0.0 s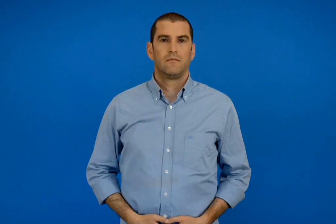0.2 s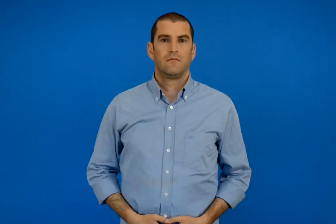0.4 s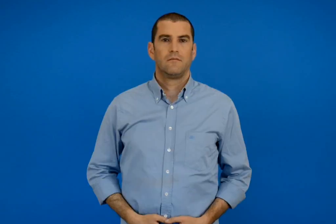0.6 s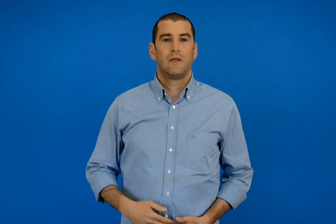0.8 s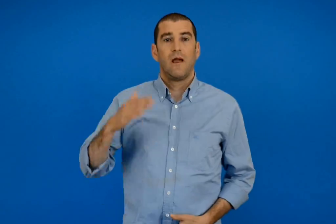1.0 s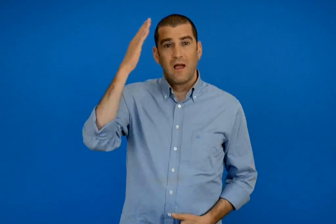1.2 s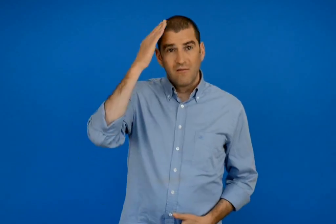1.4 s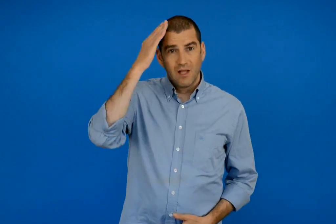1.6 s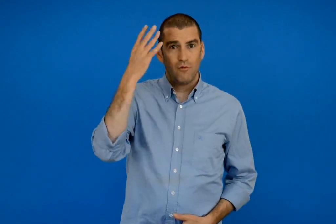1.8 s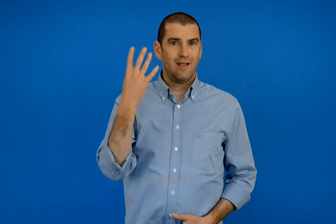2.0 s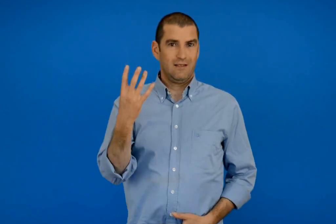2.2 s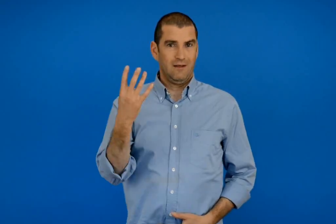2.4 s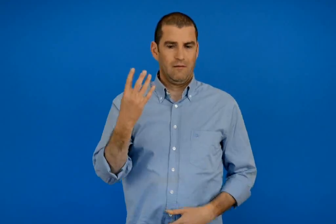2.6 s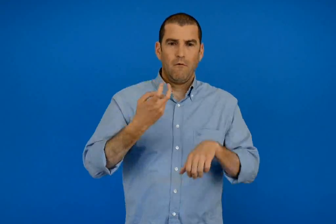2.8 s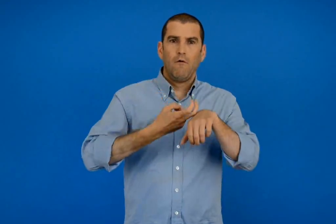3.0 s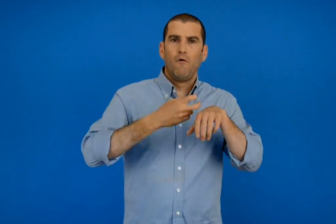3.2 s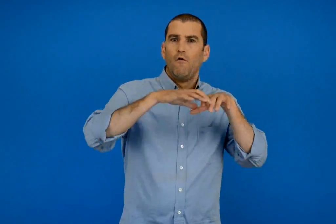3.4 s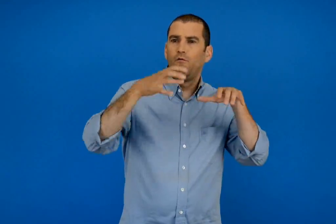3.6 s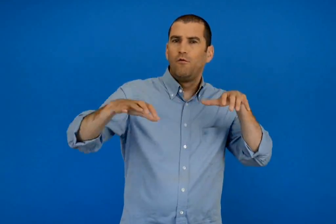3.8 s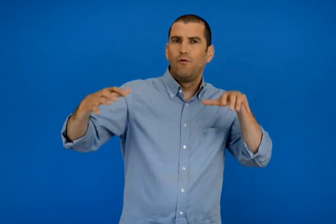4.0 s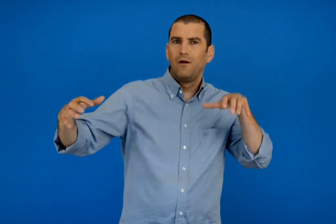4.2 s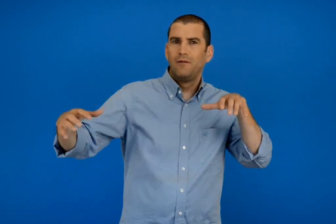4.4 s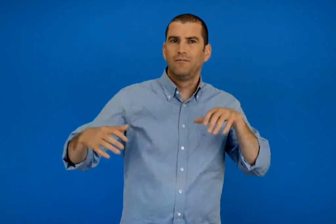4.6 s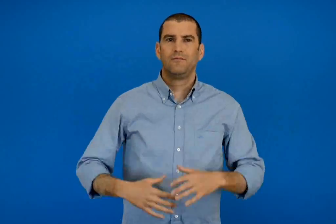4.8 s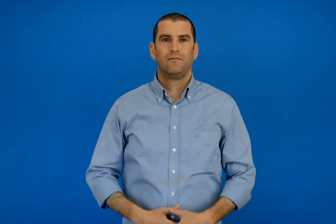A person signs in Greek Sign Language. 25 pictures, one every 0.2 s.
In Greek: κεφάλαιο 4 βουνά
